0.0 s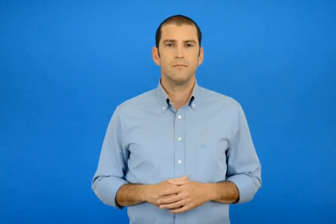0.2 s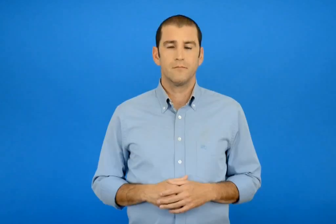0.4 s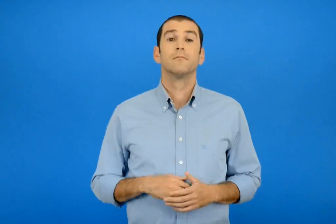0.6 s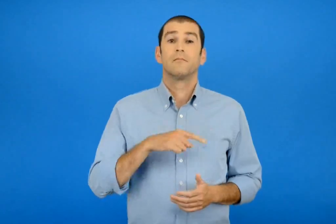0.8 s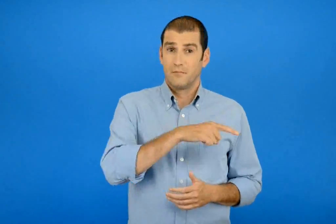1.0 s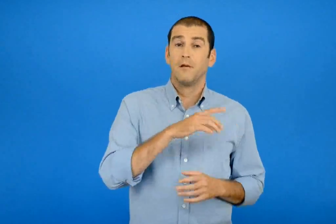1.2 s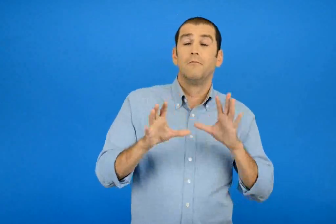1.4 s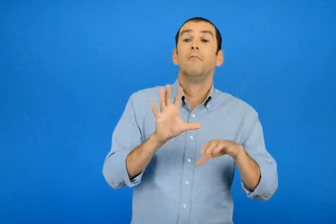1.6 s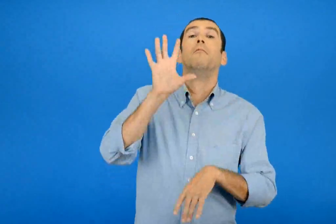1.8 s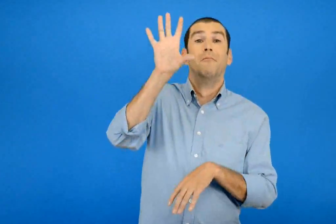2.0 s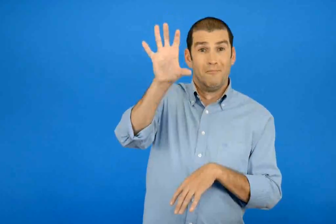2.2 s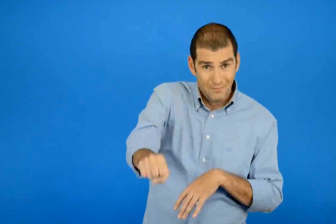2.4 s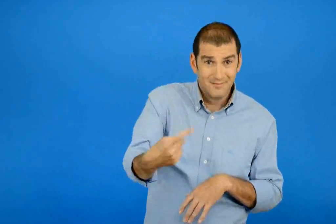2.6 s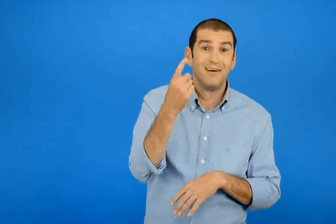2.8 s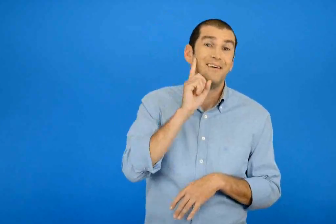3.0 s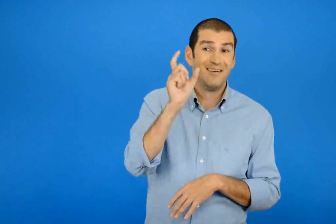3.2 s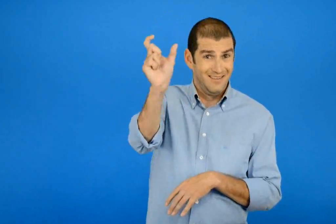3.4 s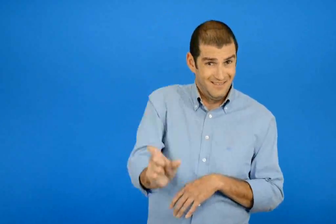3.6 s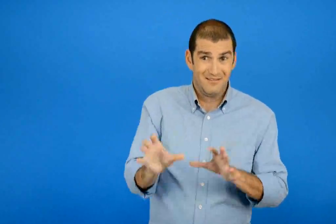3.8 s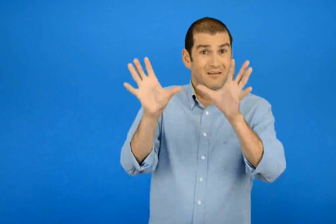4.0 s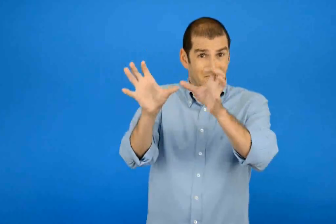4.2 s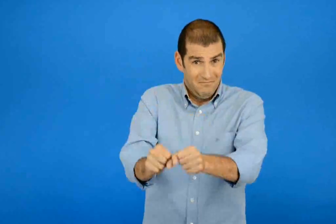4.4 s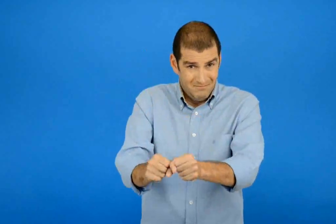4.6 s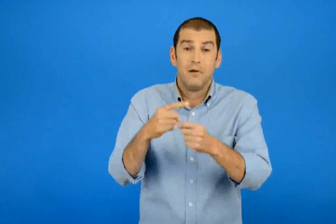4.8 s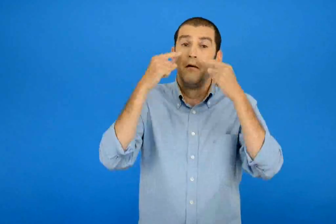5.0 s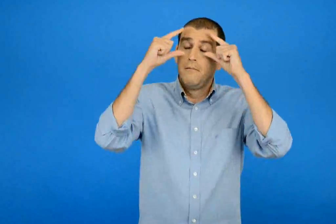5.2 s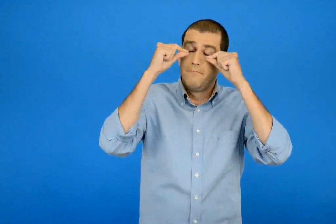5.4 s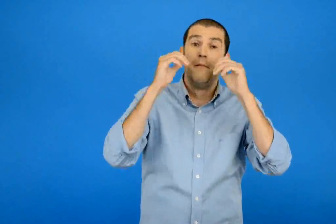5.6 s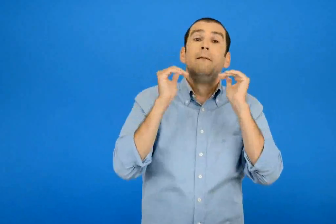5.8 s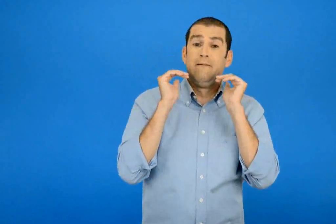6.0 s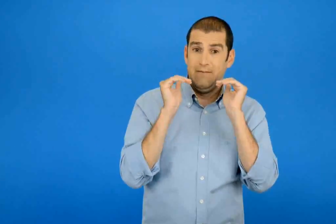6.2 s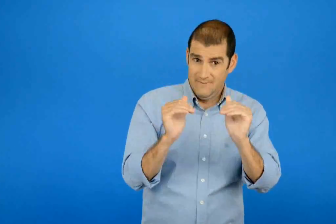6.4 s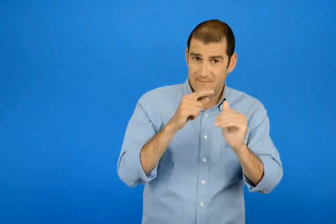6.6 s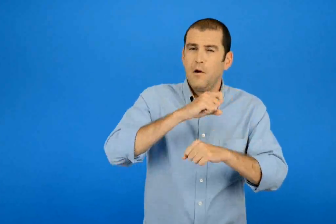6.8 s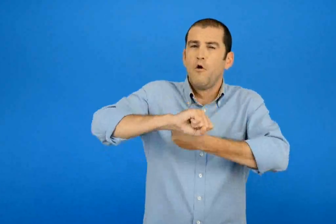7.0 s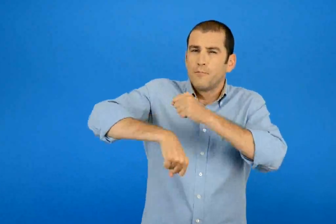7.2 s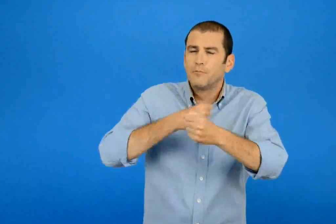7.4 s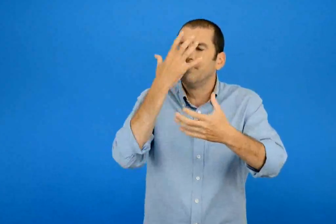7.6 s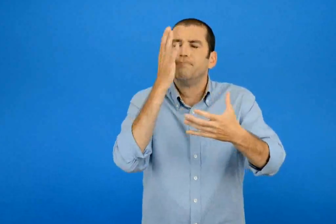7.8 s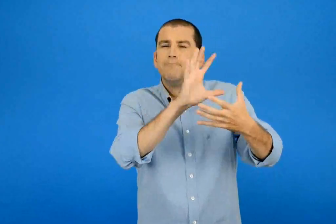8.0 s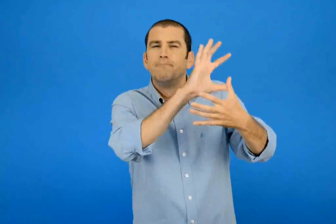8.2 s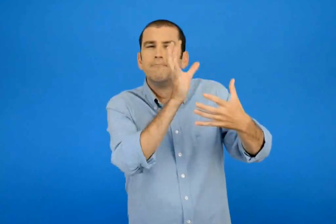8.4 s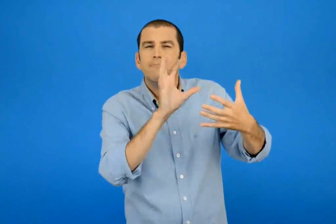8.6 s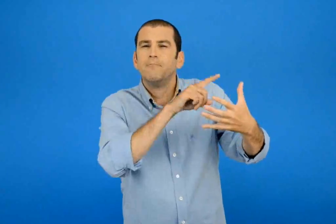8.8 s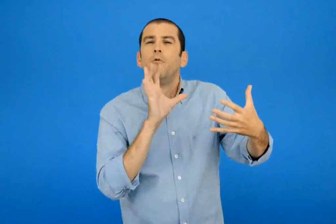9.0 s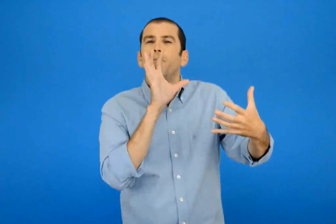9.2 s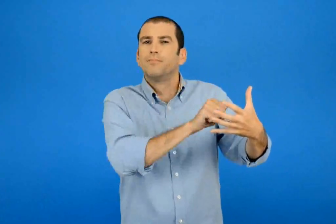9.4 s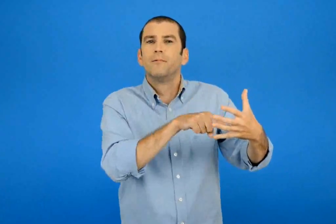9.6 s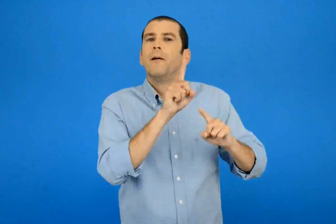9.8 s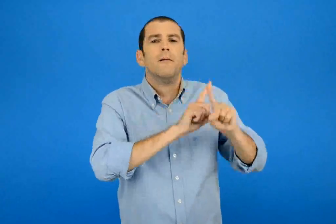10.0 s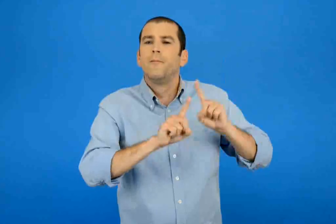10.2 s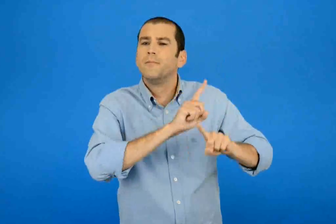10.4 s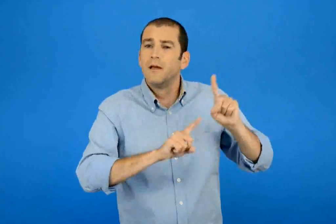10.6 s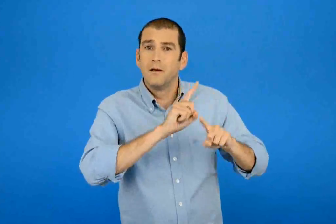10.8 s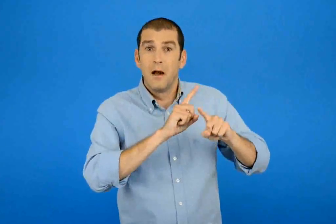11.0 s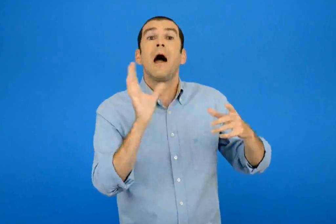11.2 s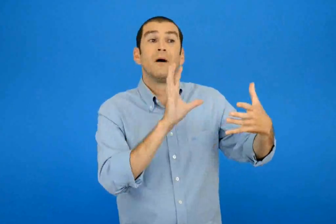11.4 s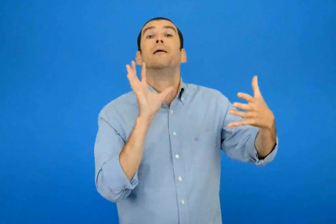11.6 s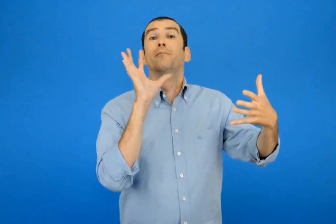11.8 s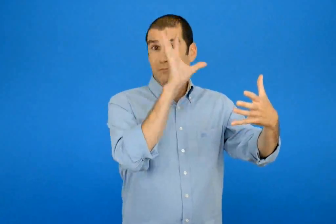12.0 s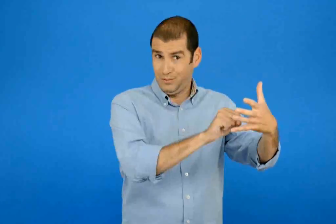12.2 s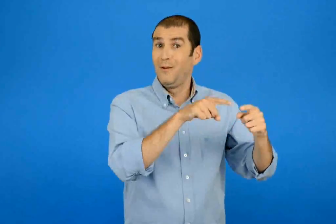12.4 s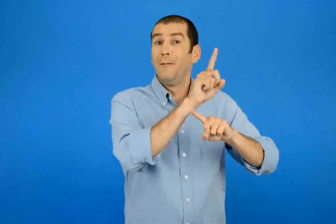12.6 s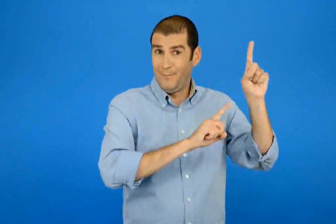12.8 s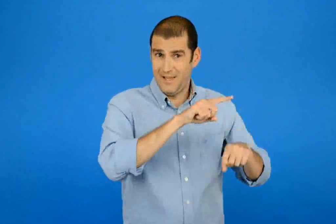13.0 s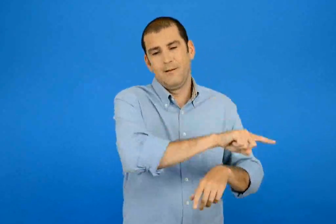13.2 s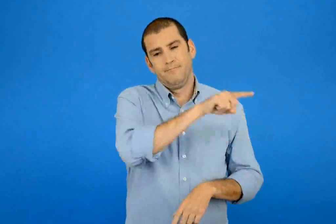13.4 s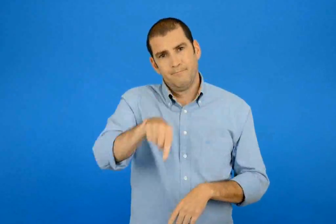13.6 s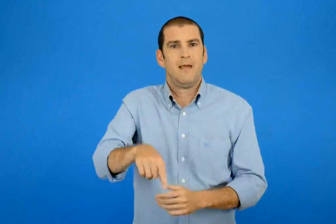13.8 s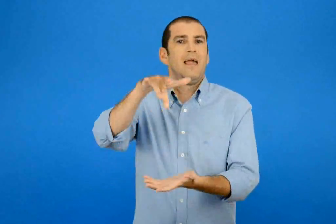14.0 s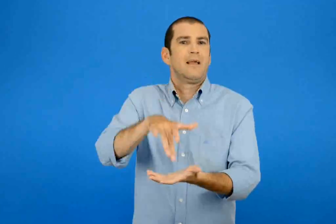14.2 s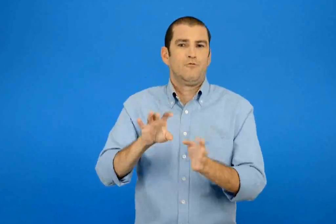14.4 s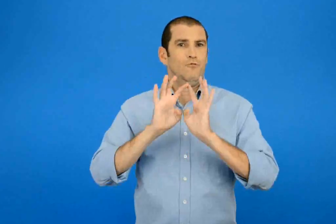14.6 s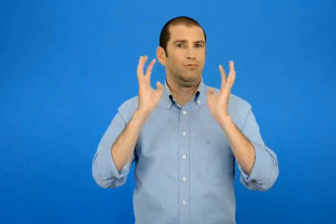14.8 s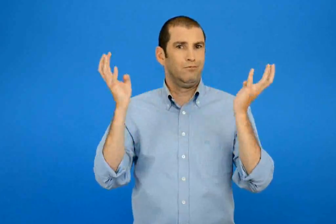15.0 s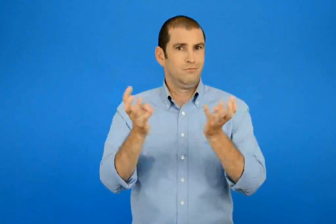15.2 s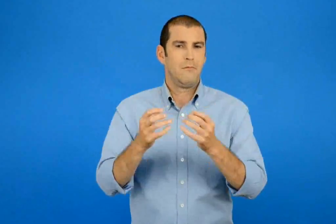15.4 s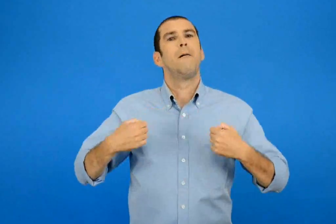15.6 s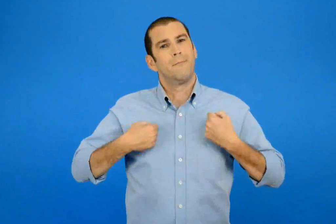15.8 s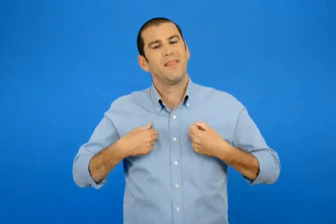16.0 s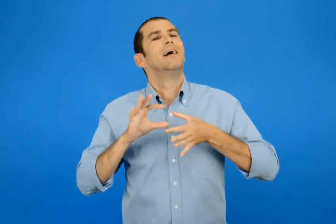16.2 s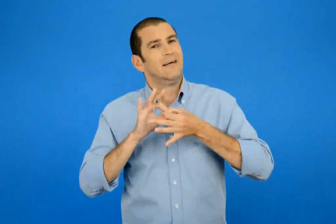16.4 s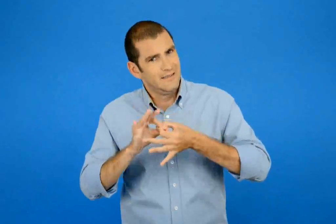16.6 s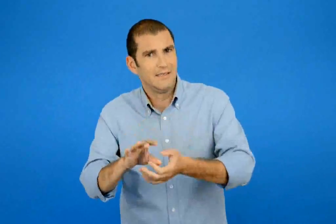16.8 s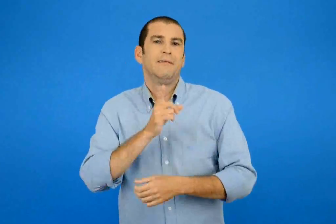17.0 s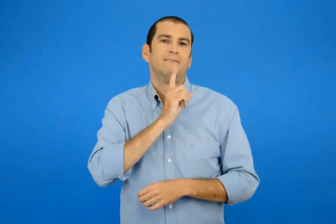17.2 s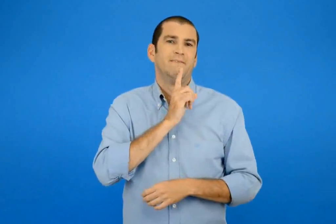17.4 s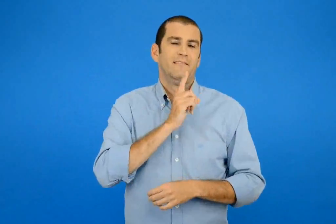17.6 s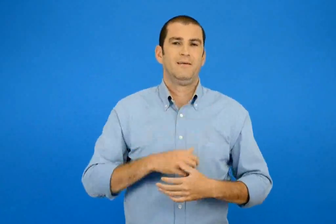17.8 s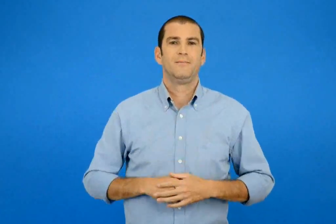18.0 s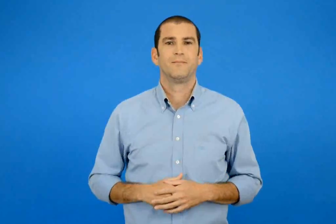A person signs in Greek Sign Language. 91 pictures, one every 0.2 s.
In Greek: όταν πιάσει ένα κορίτσι προσπαθεί με κλειστά πάντα ματιά να το αναγνωρίσει για να πάρει τη θέση της μικρής ελένης και να συνεχιστεί το παιχνίδι
